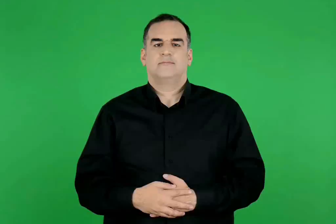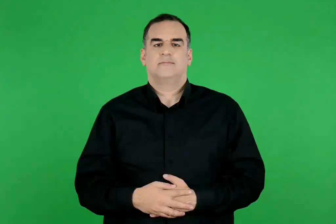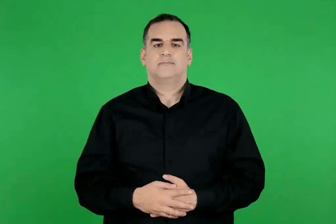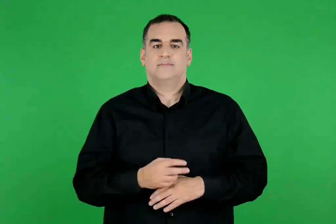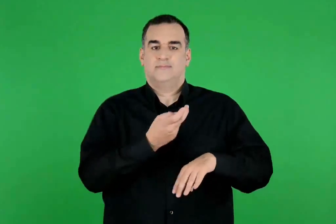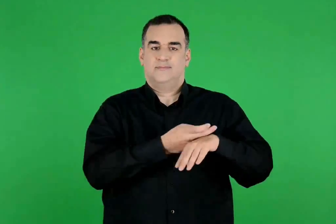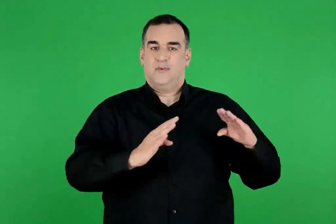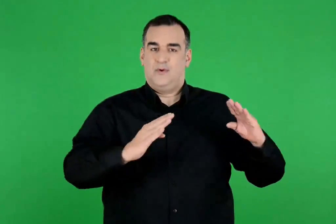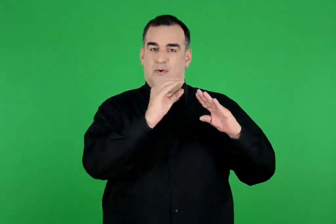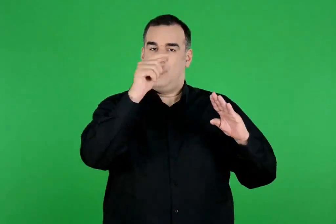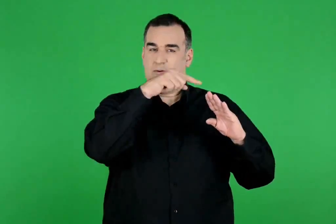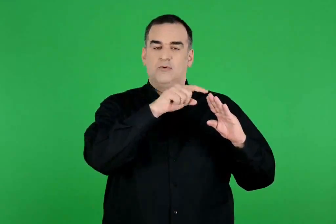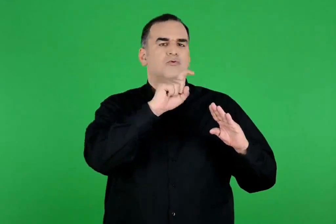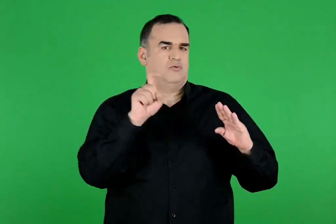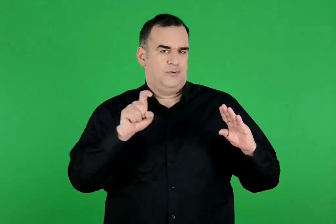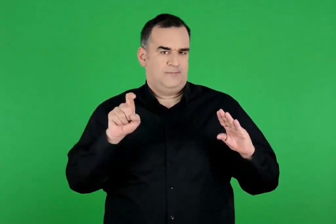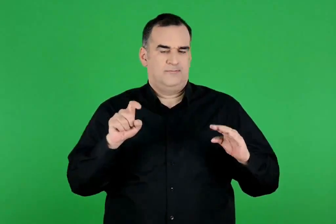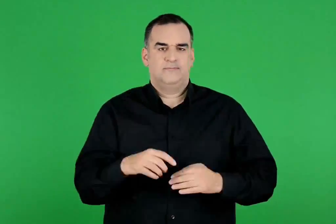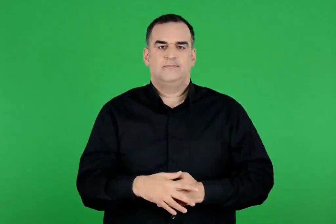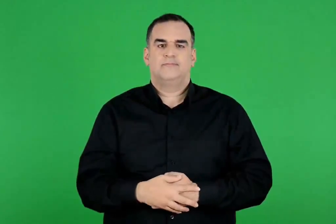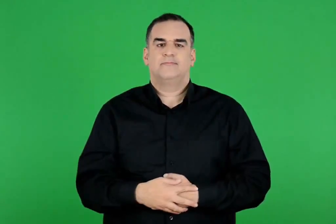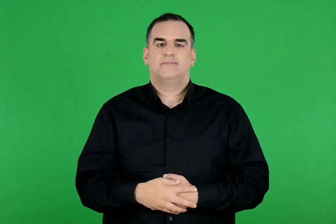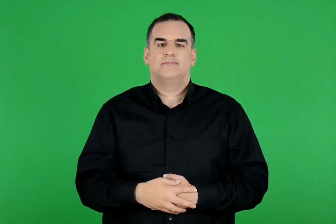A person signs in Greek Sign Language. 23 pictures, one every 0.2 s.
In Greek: η ζωή στον όλυμπο
